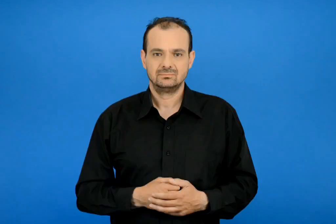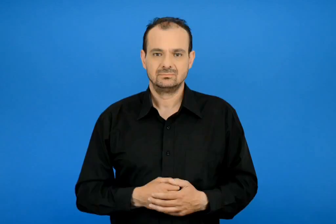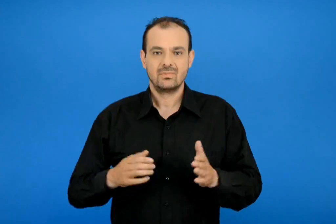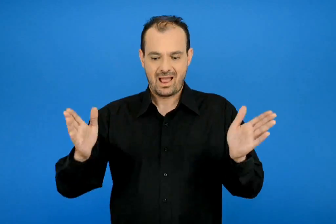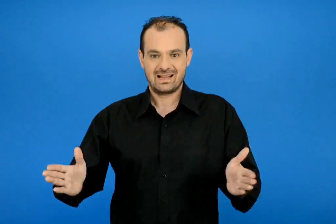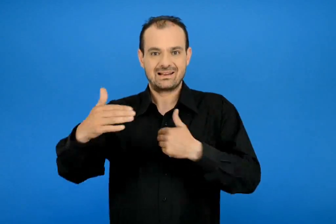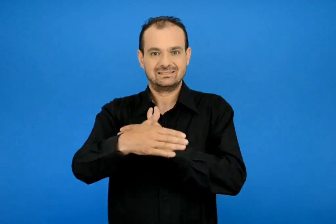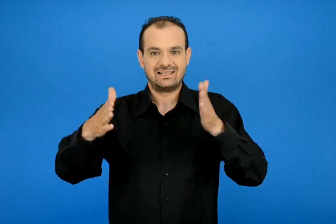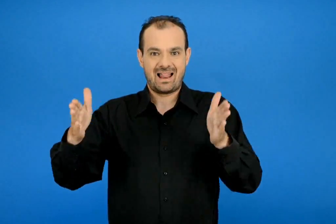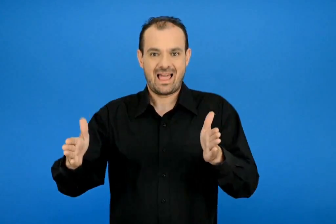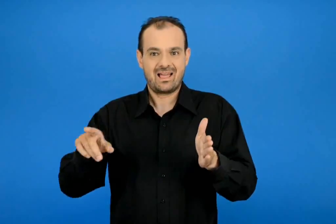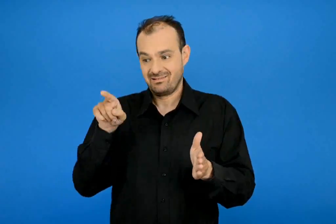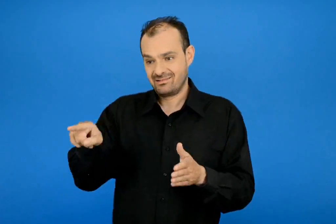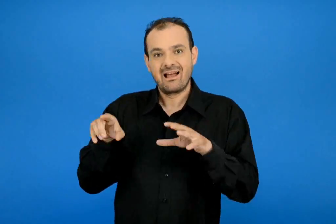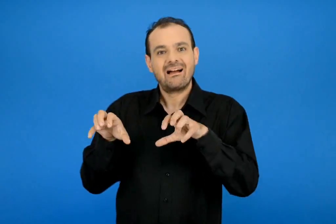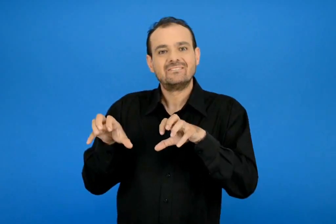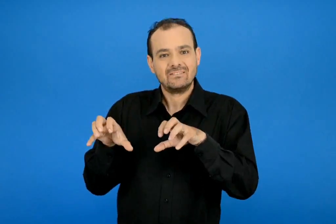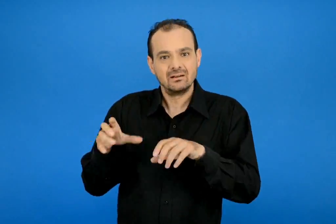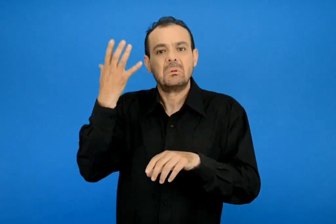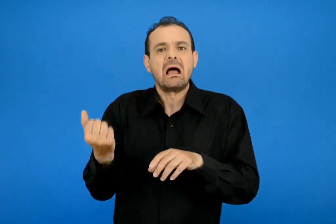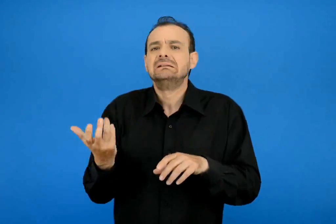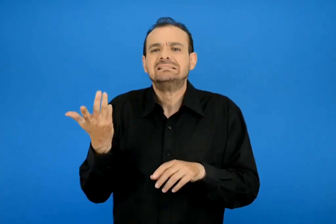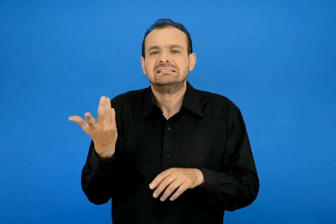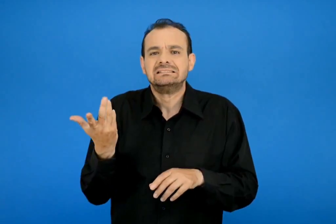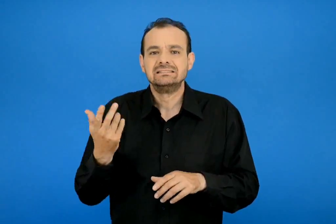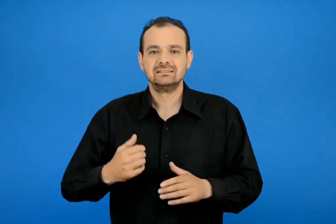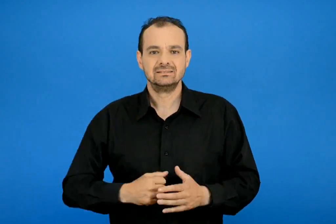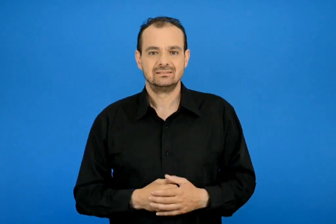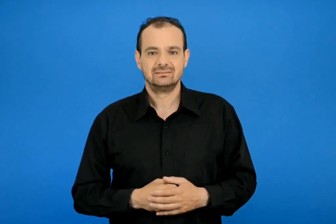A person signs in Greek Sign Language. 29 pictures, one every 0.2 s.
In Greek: τι έχει ο σκύλος στην κασέλα ;
